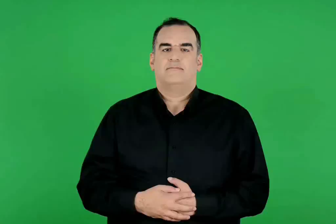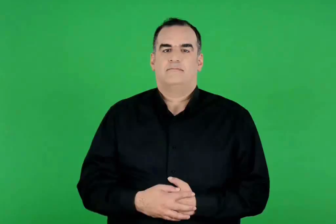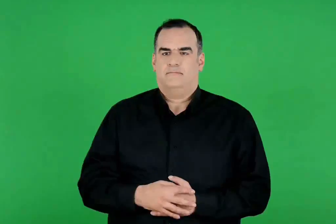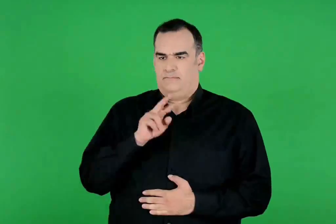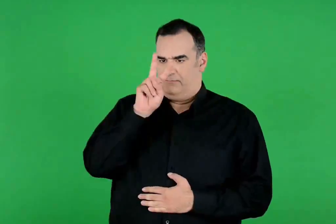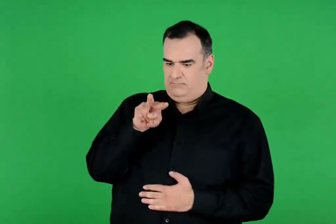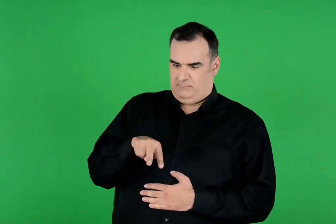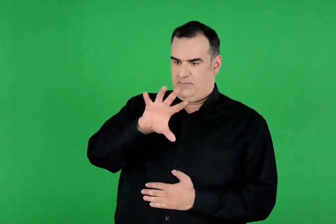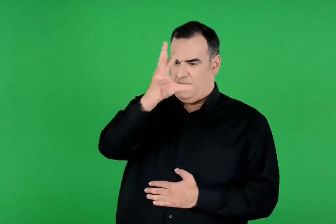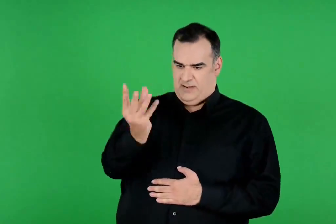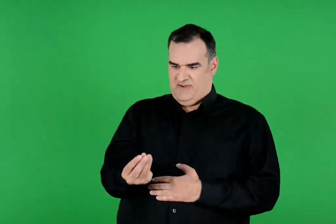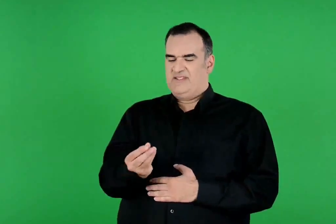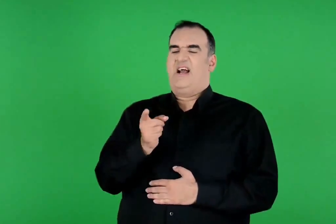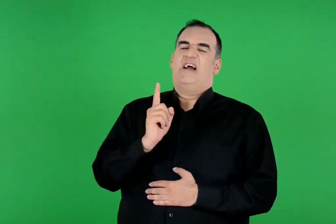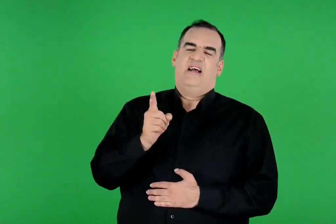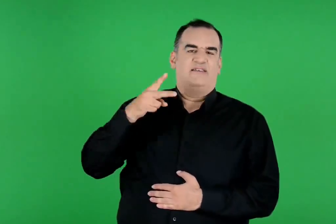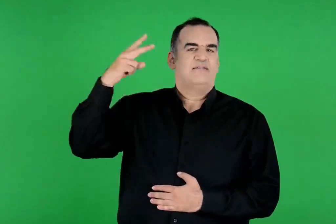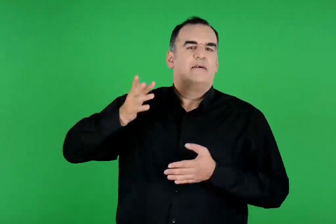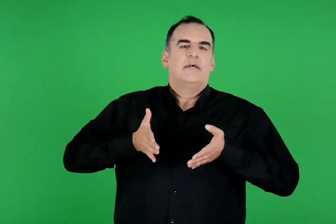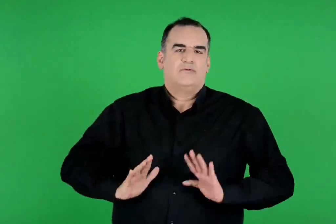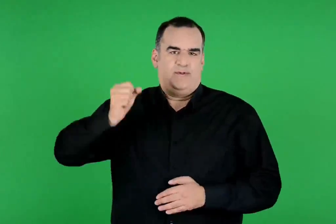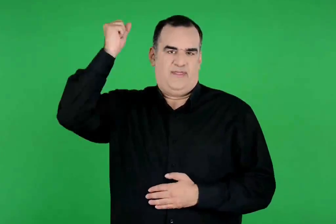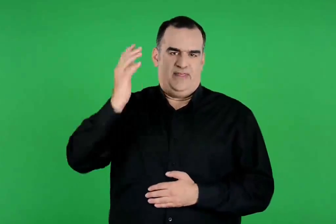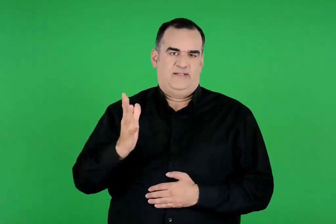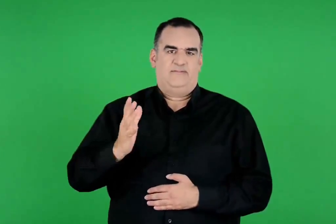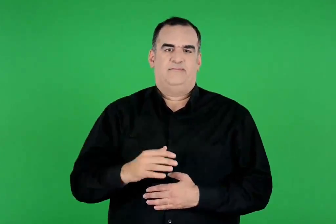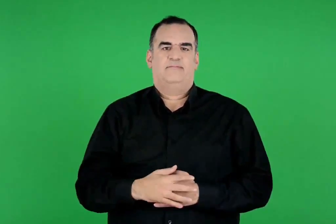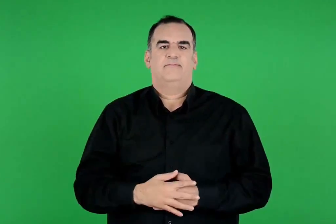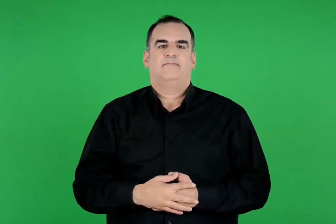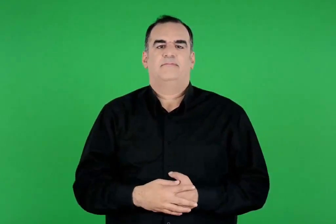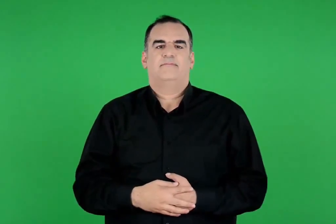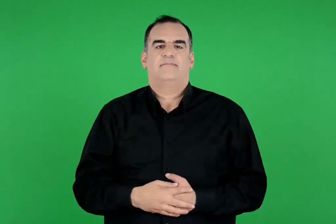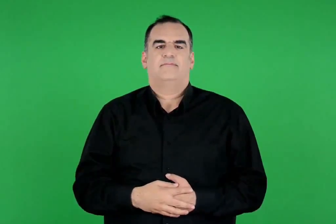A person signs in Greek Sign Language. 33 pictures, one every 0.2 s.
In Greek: ήταν και από την εμφάνισή του φανερό πως ήταν γιος του δία
